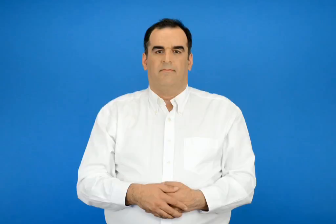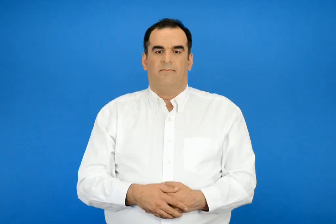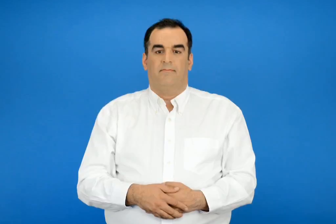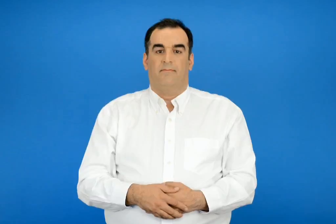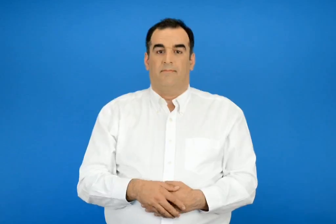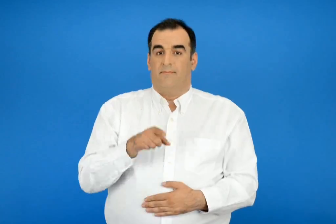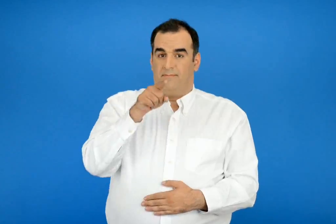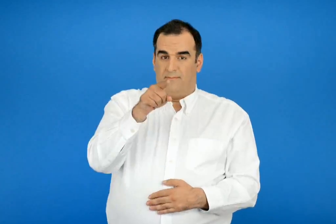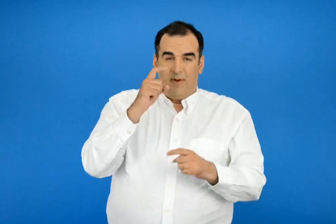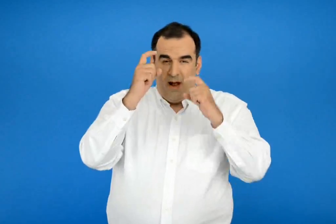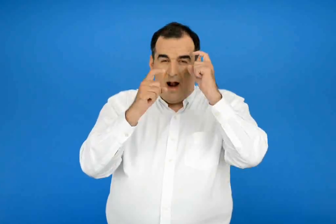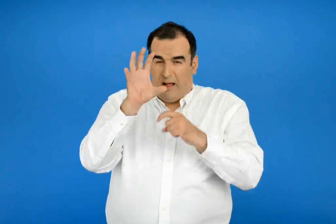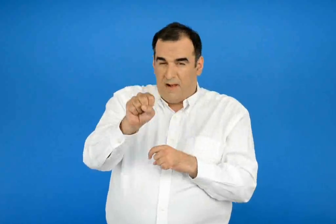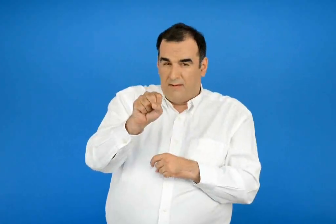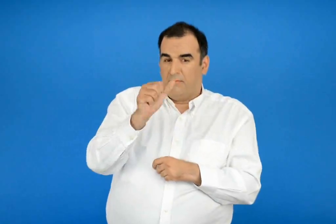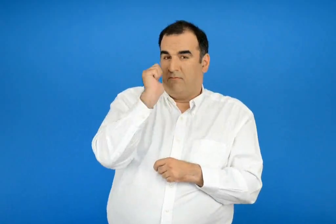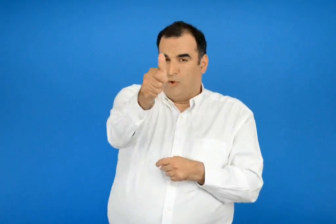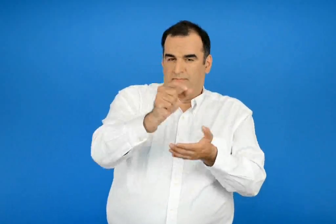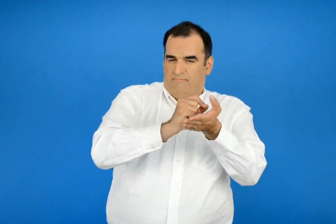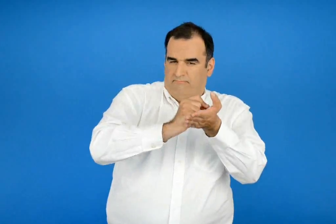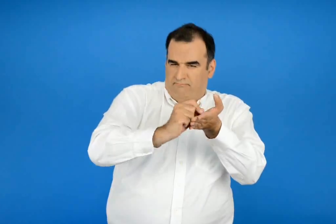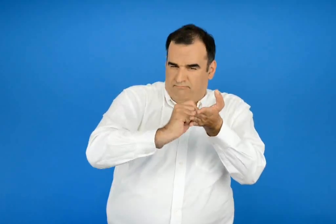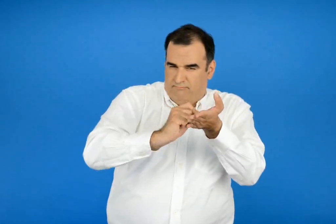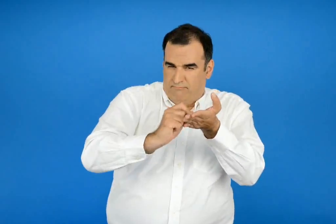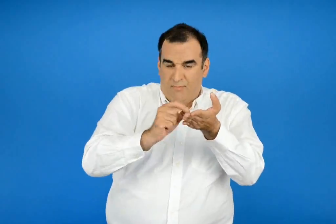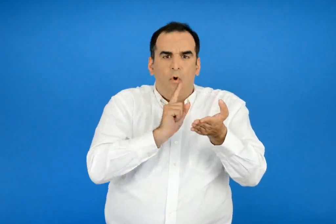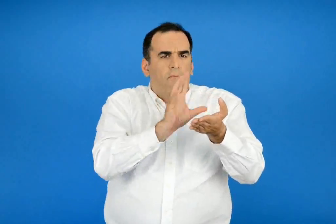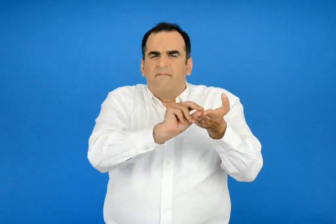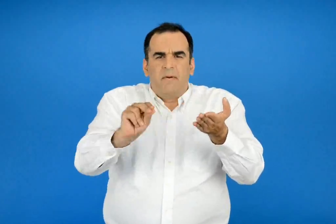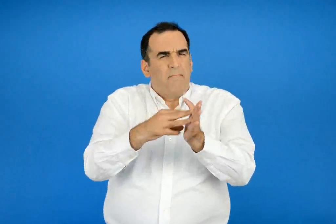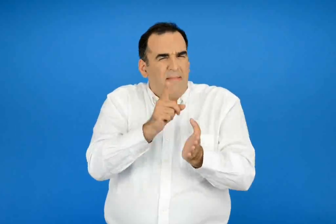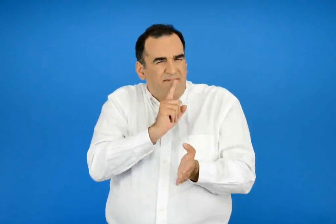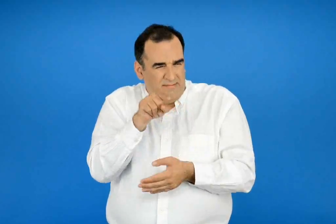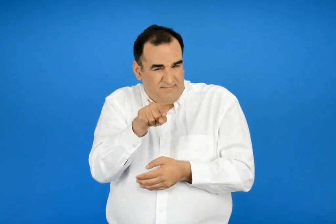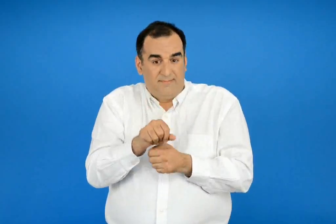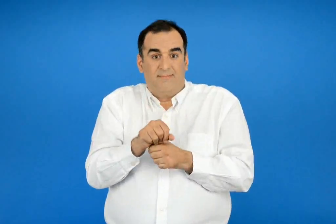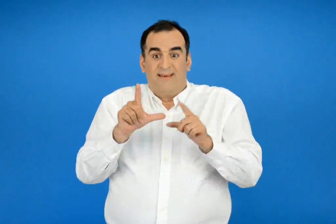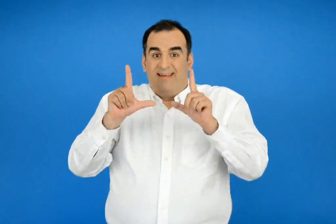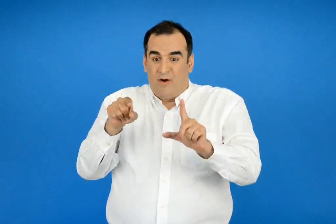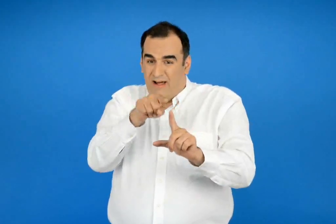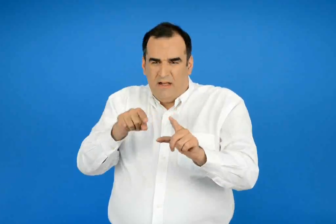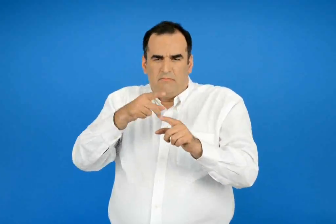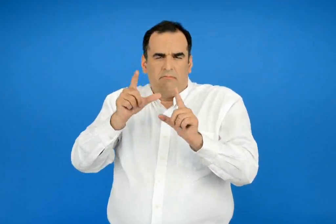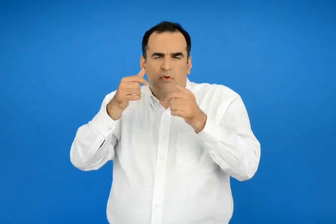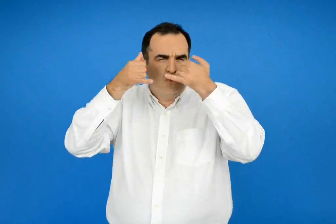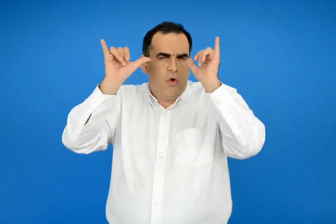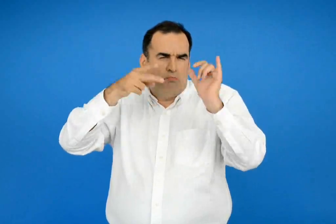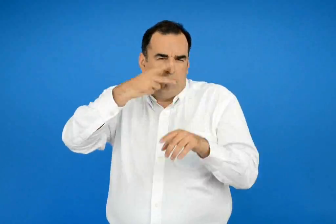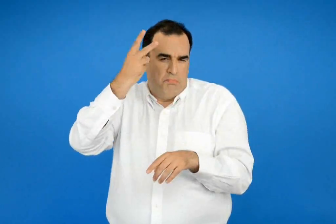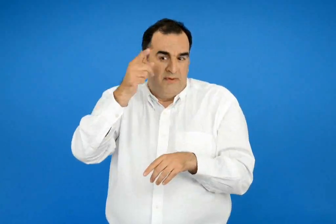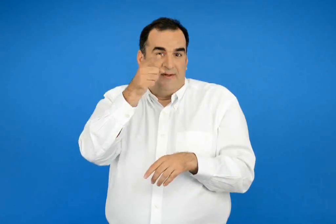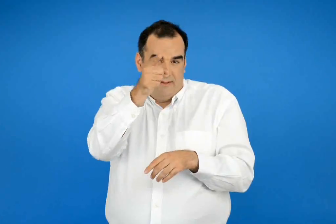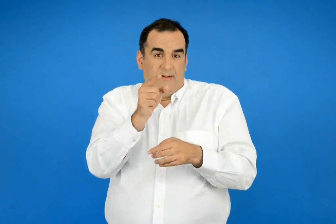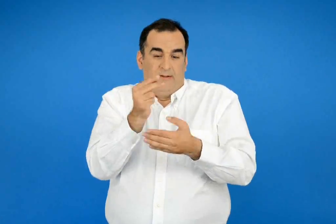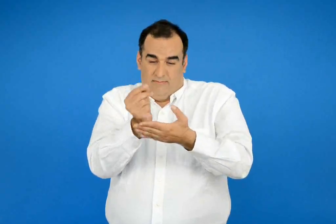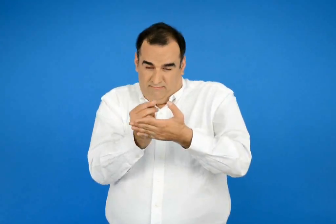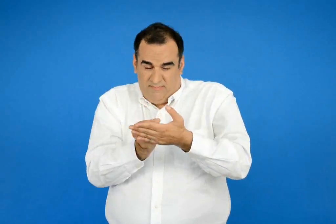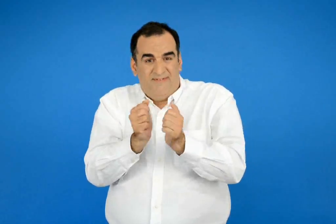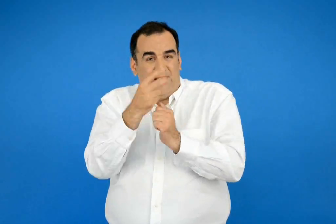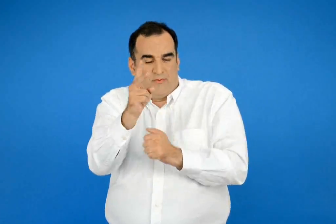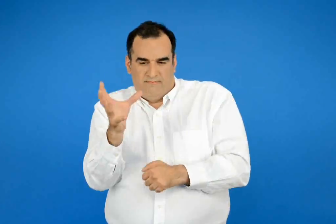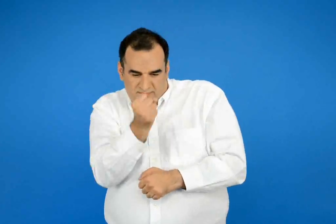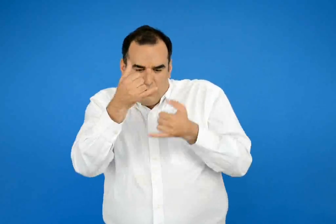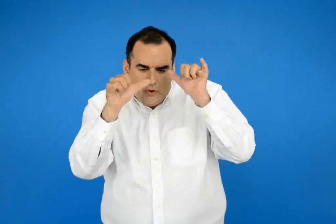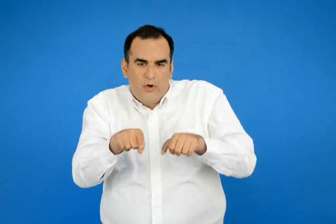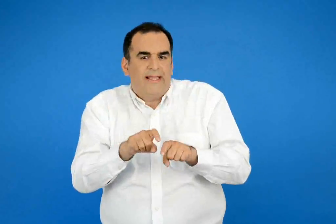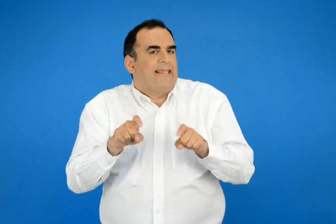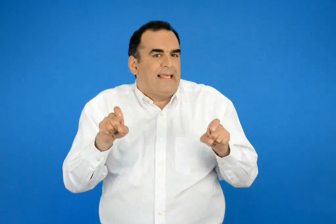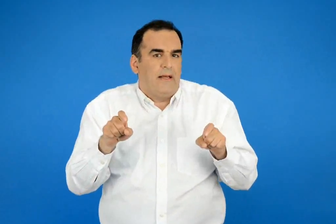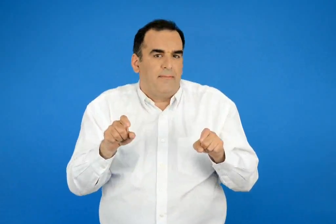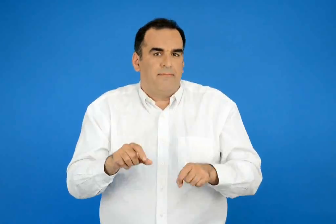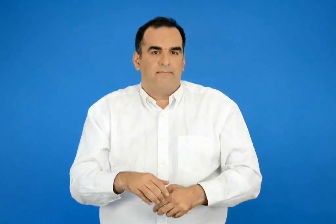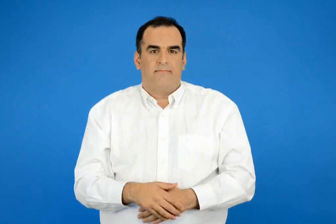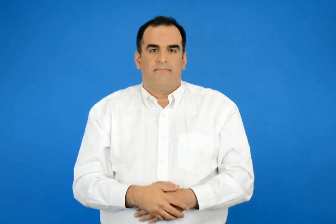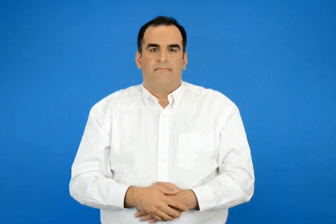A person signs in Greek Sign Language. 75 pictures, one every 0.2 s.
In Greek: φτιάξε το δικό σου αίνιγμα όπως στο παράδειγμα ώστε να βρουν οι φίλοι σου το ζώο της εικόνα ς
